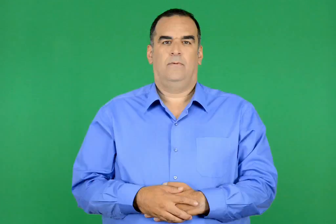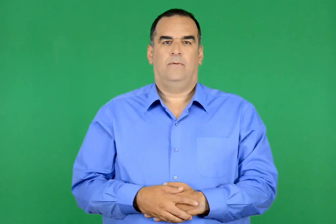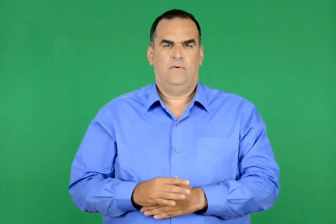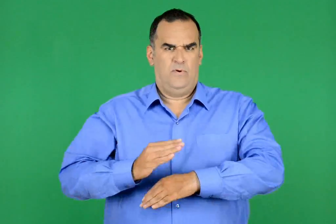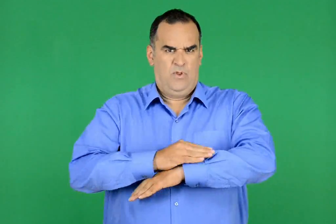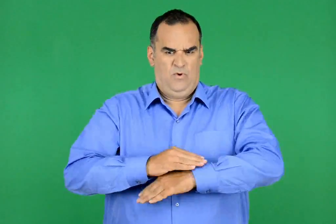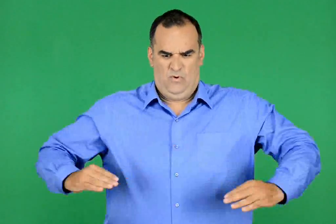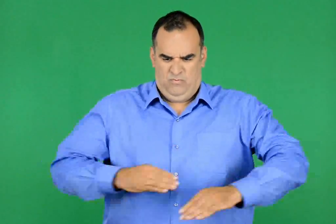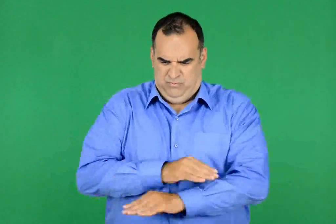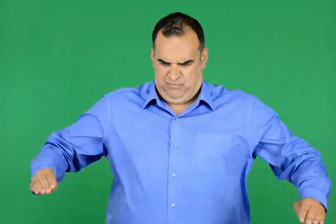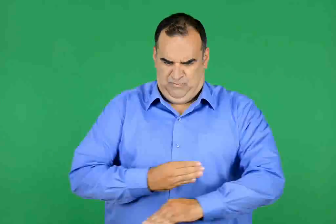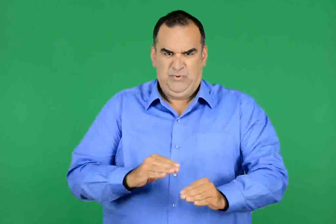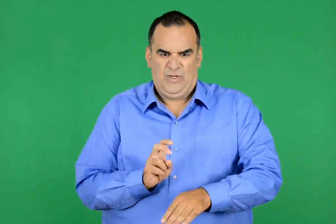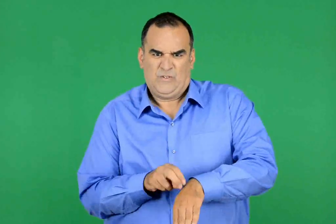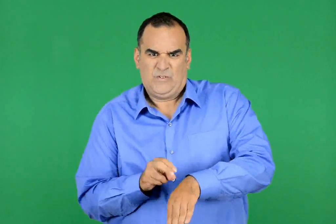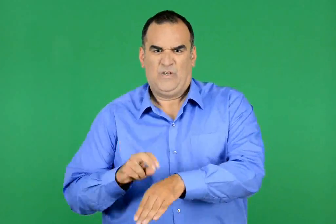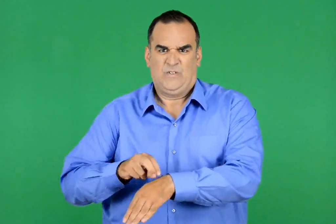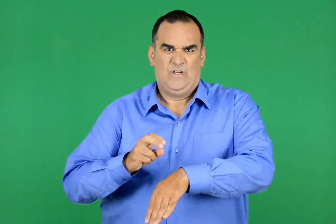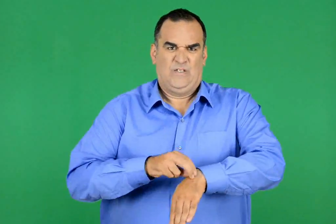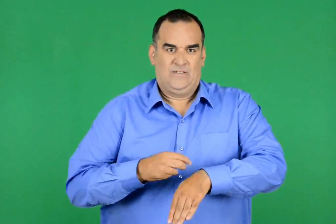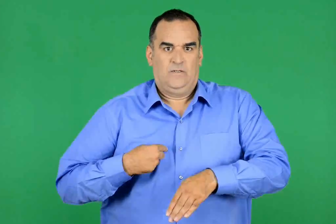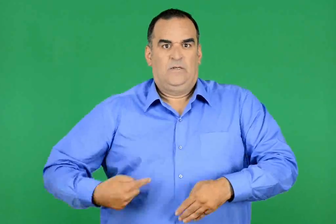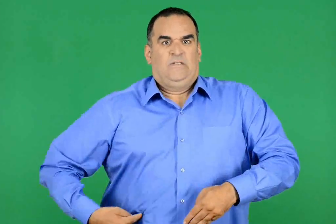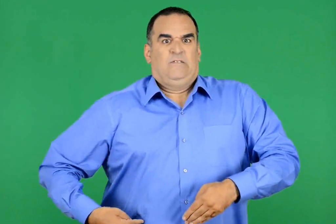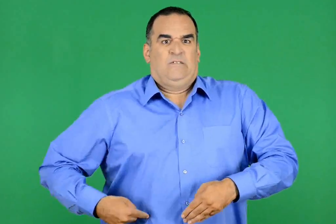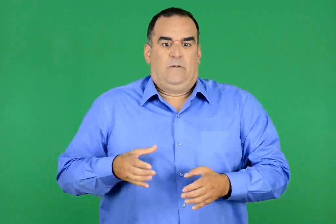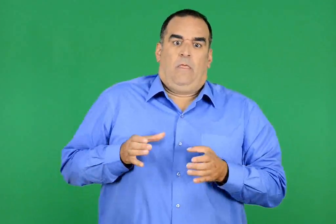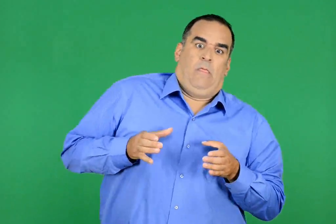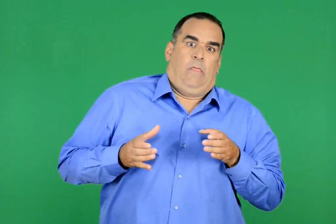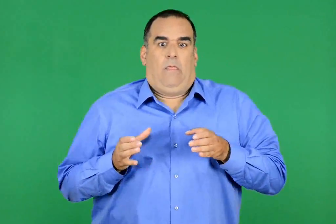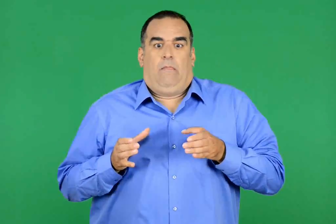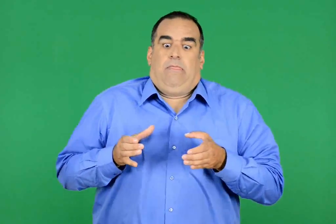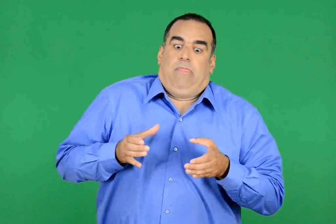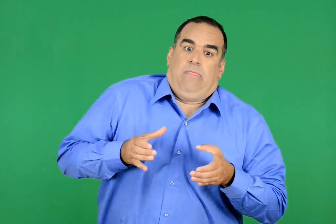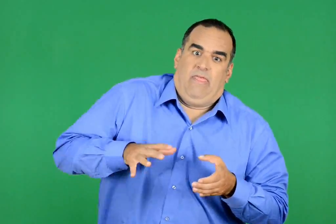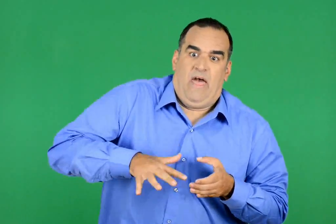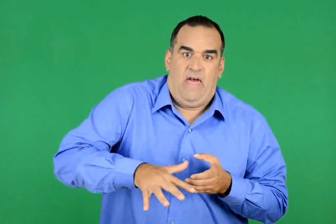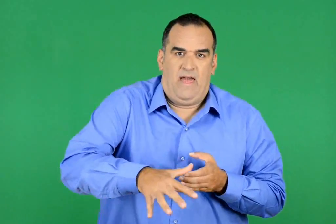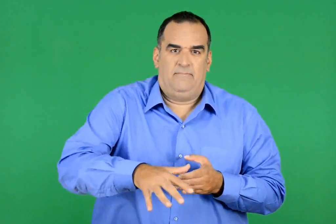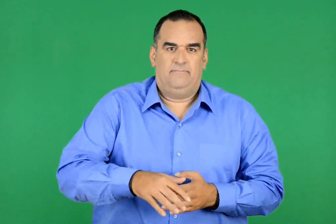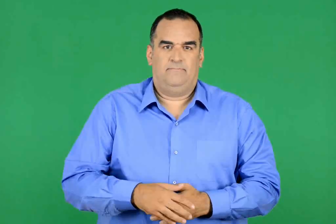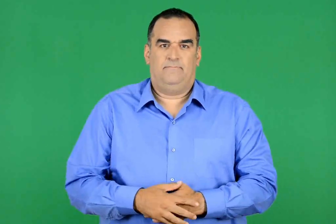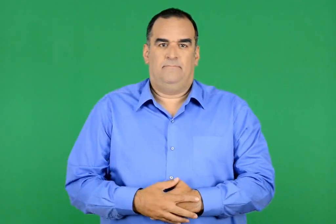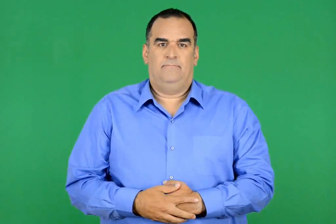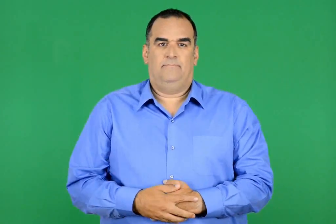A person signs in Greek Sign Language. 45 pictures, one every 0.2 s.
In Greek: αντρειωμένα θεριά , ποντικοί , που µε κατατρώνε και κοντεύουνε να µε ρίξουνε κάτω
